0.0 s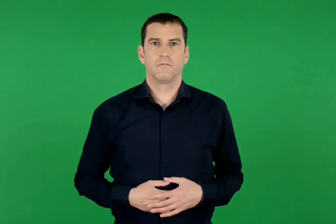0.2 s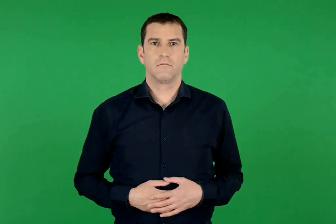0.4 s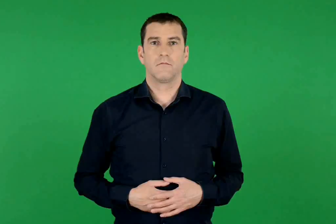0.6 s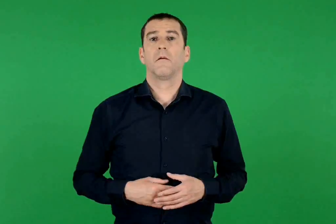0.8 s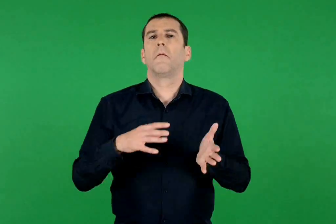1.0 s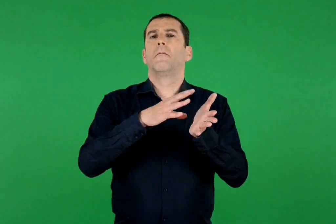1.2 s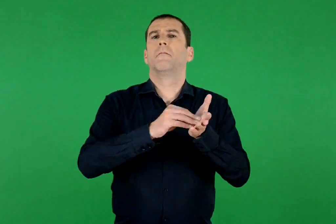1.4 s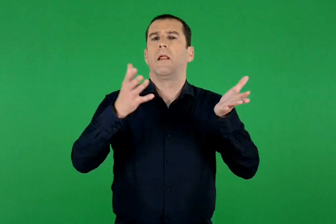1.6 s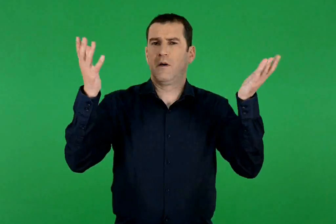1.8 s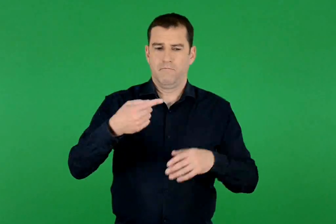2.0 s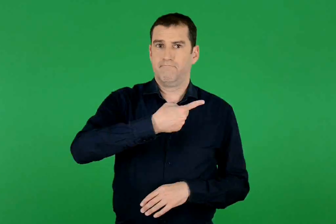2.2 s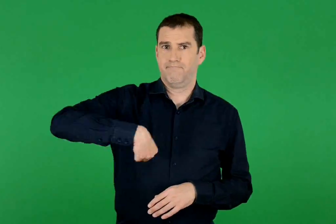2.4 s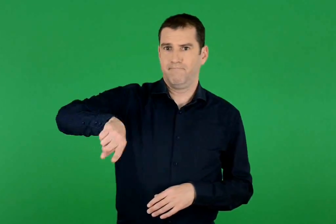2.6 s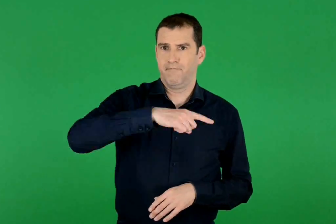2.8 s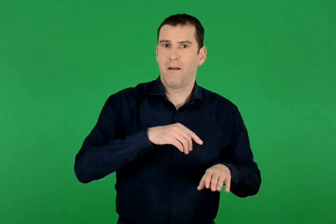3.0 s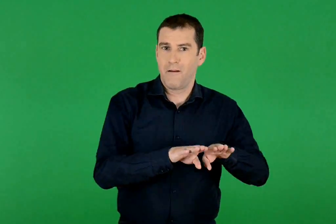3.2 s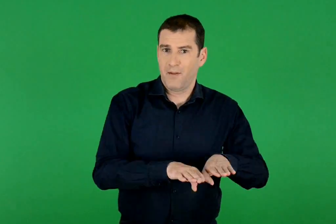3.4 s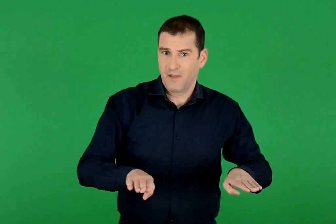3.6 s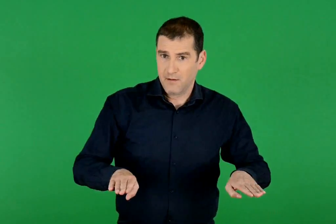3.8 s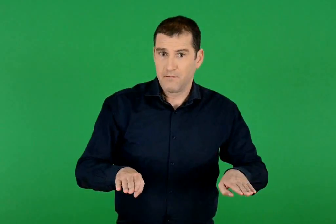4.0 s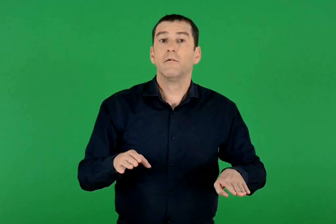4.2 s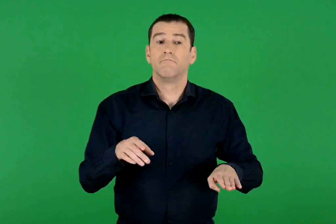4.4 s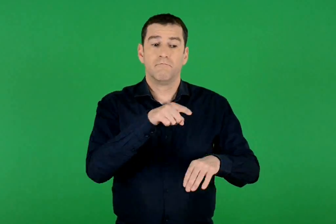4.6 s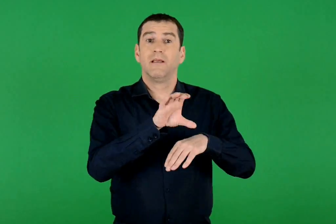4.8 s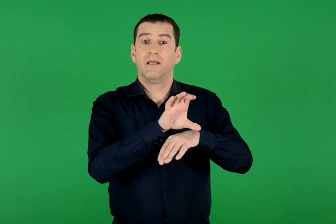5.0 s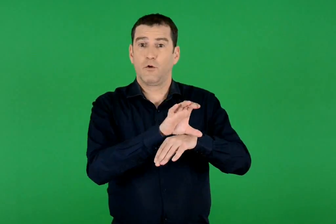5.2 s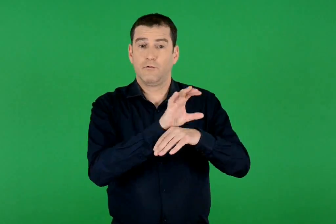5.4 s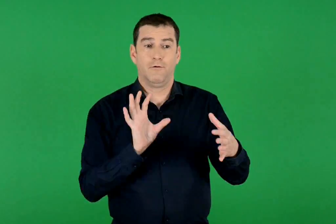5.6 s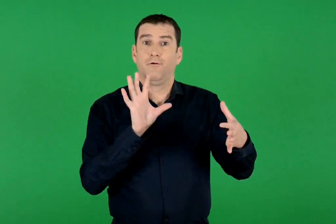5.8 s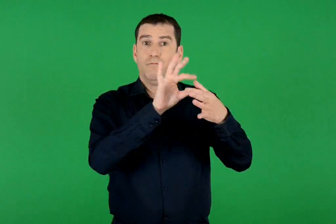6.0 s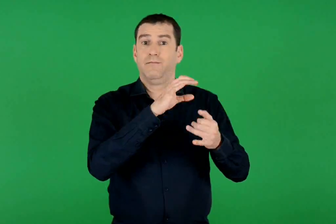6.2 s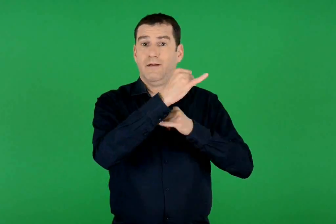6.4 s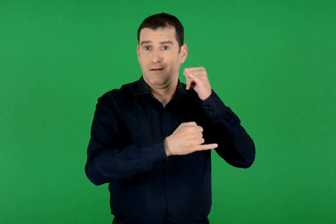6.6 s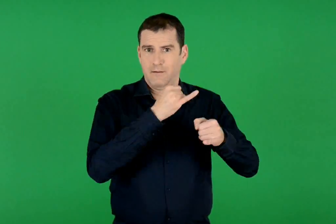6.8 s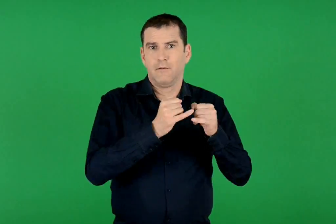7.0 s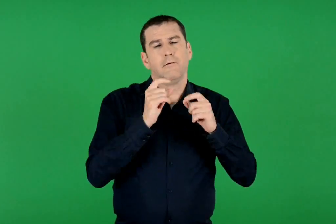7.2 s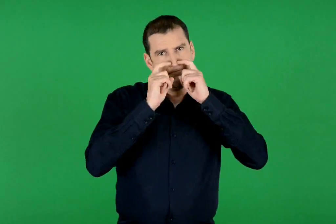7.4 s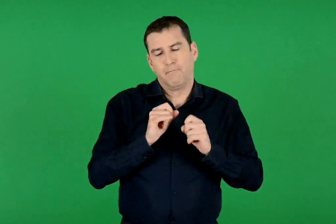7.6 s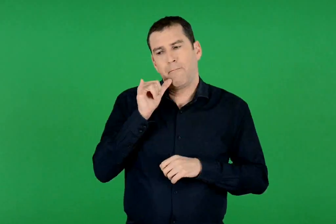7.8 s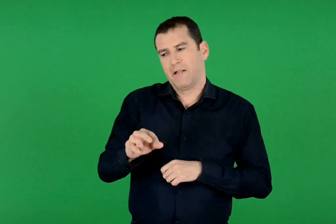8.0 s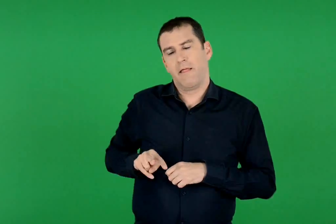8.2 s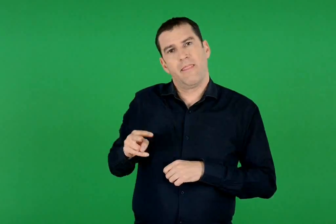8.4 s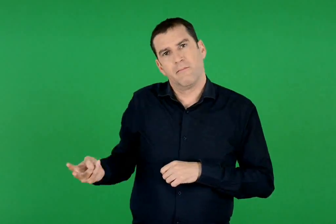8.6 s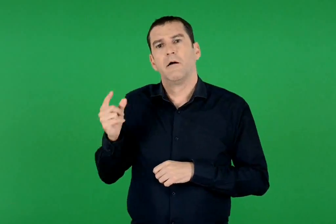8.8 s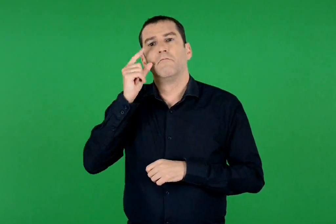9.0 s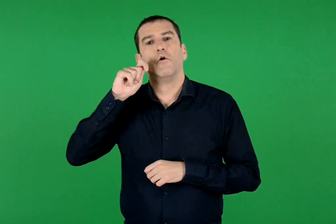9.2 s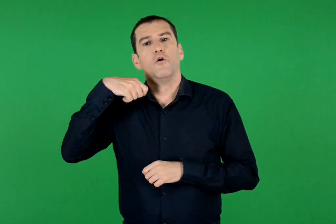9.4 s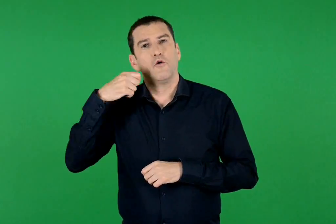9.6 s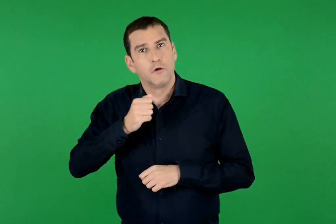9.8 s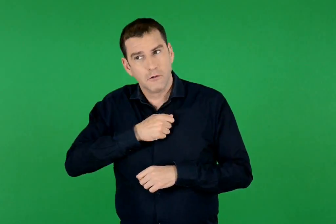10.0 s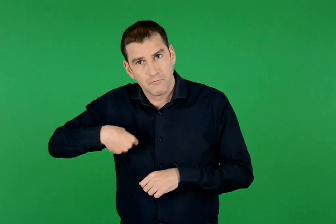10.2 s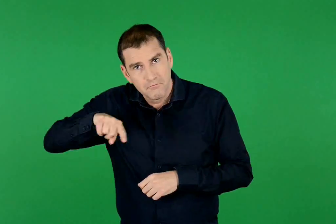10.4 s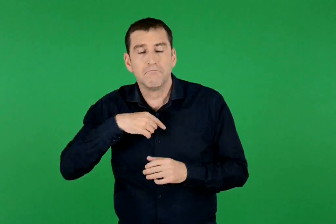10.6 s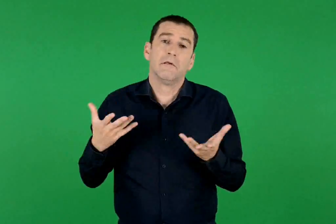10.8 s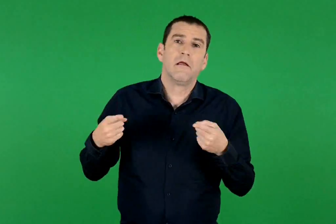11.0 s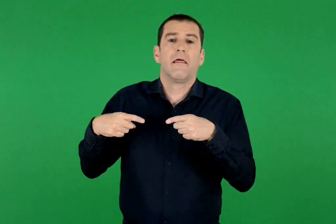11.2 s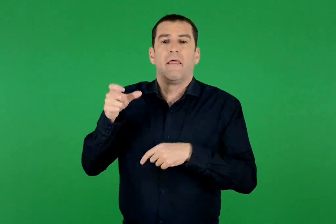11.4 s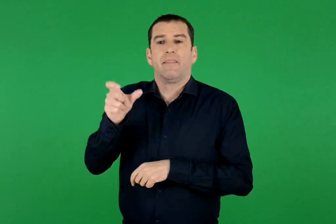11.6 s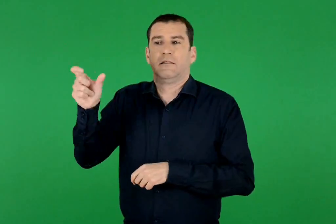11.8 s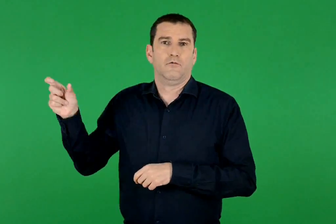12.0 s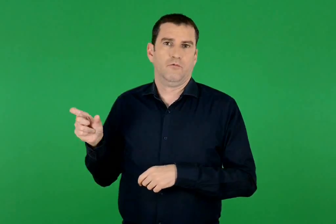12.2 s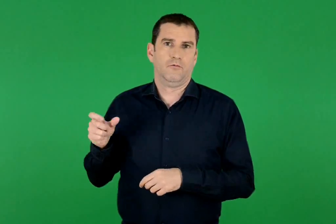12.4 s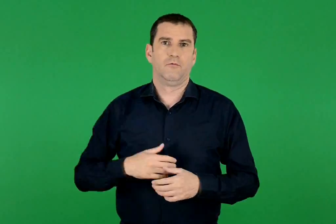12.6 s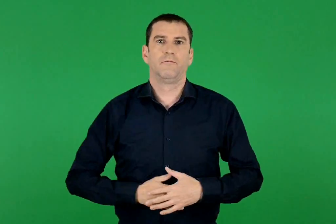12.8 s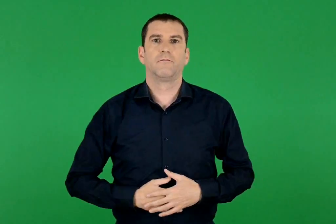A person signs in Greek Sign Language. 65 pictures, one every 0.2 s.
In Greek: για παράδειγμα , τα παιδιά έχουμε πάντα δίπλα μας τους γονείς μας ή τους δασκάλους μας , όταν συνδεόμαστε με τον υπολογιστή μας στο διαδίκτυο.
